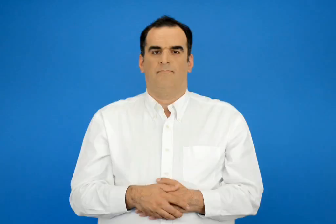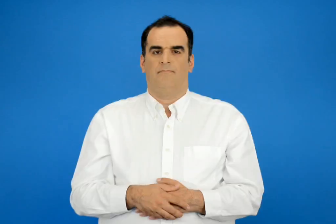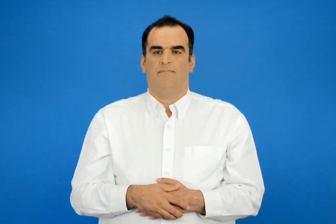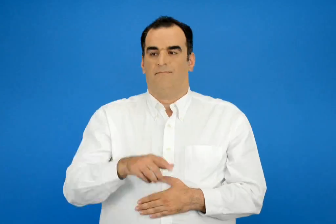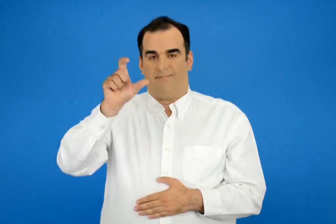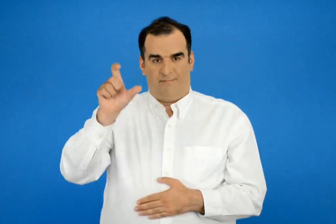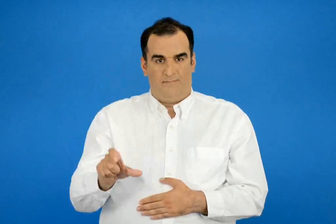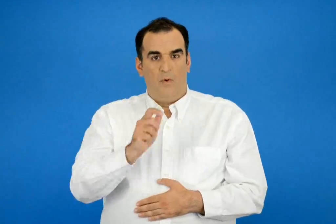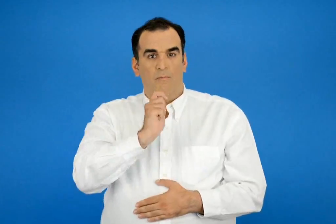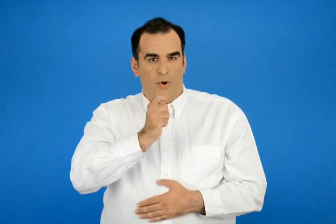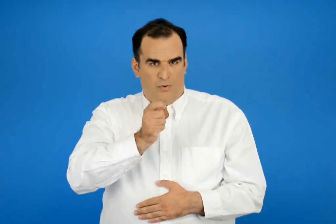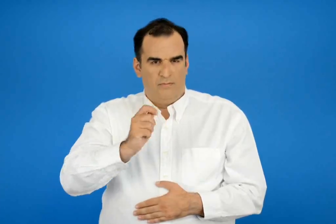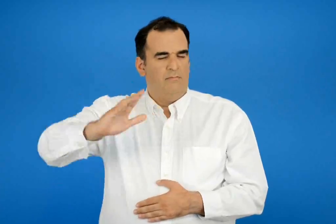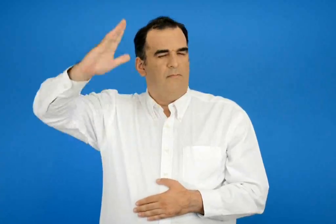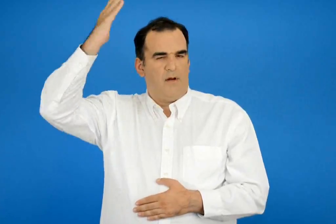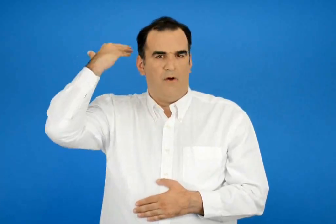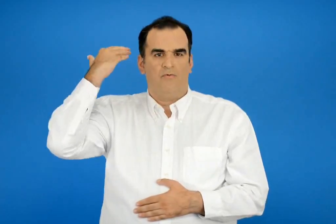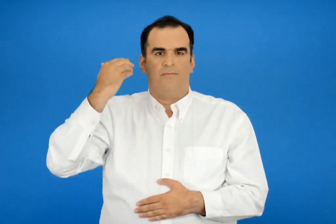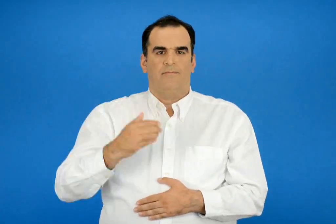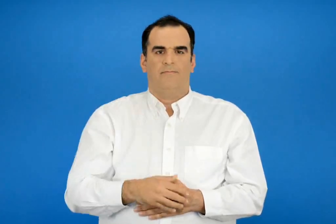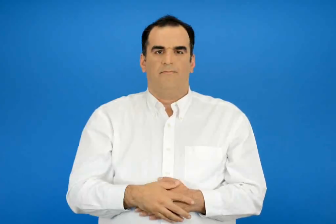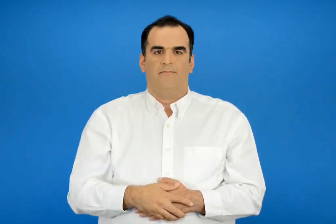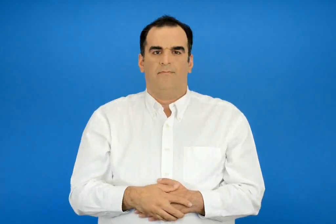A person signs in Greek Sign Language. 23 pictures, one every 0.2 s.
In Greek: αρχαίος πολίτικος
